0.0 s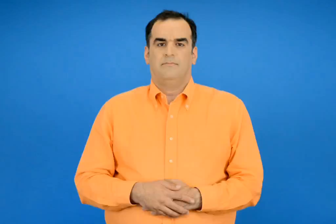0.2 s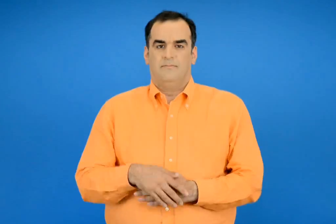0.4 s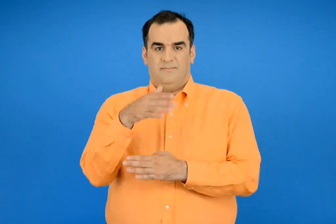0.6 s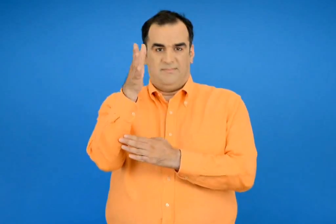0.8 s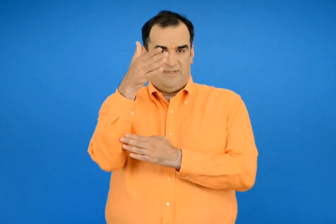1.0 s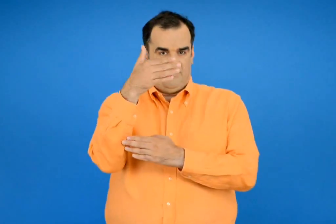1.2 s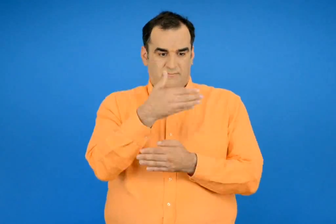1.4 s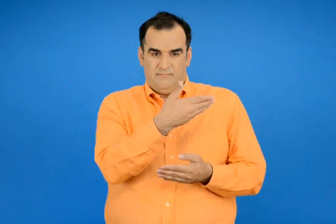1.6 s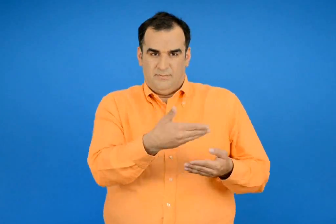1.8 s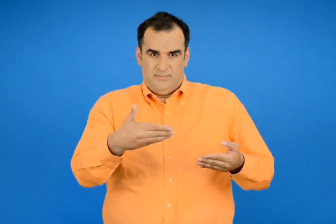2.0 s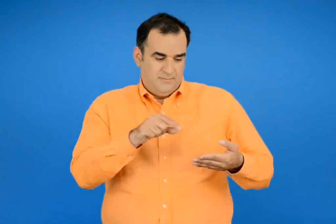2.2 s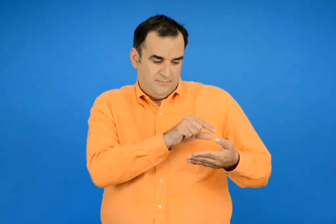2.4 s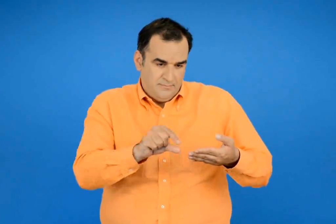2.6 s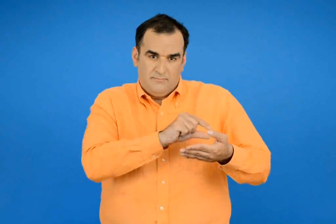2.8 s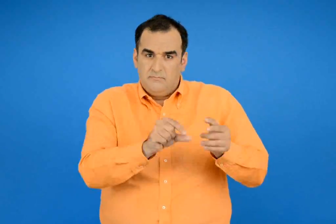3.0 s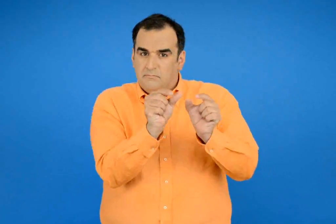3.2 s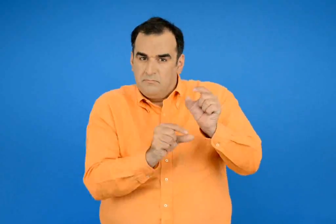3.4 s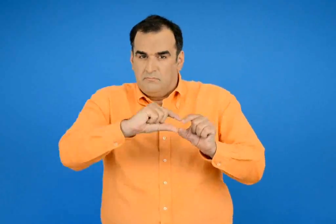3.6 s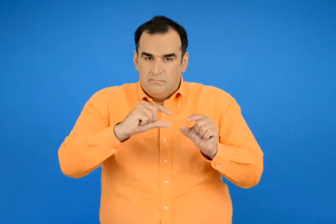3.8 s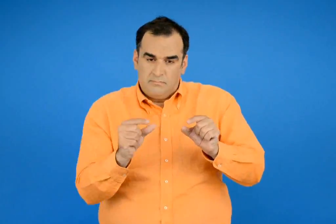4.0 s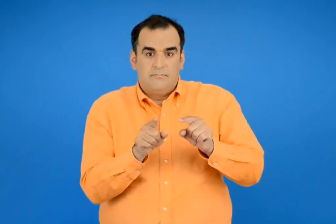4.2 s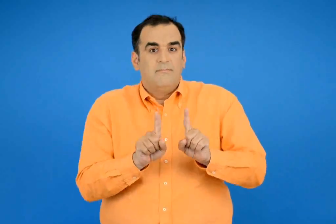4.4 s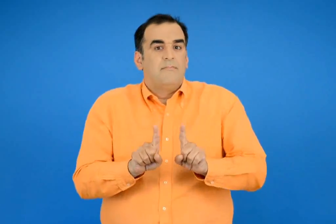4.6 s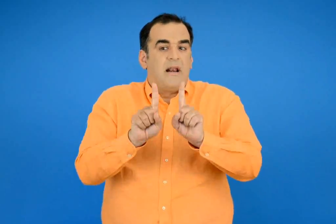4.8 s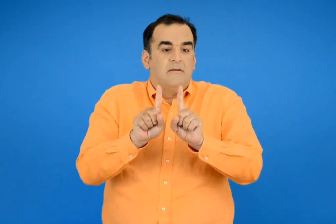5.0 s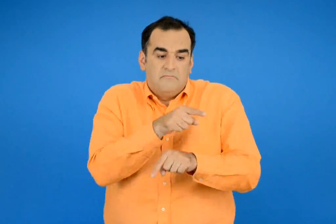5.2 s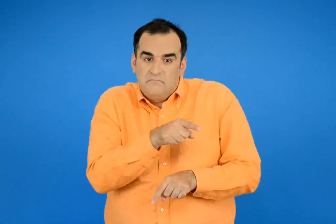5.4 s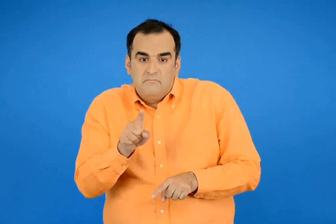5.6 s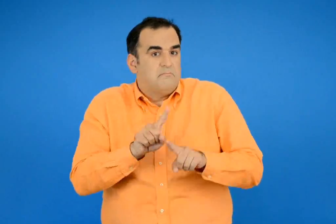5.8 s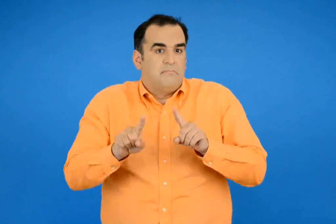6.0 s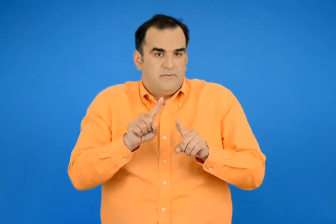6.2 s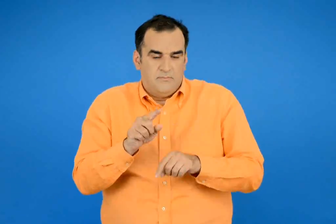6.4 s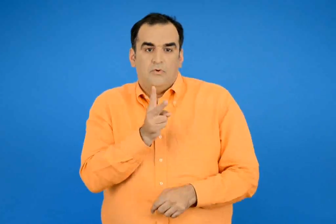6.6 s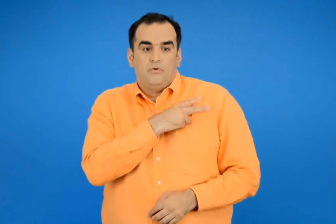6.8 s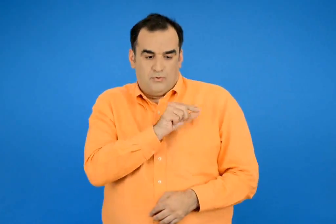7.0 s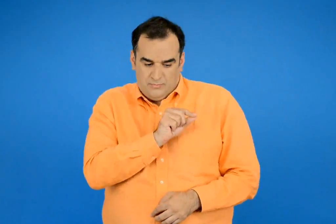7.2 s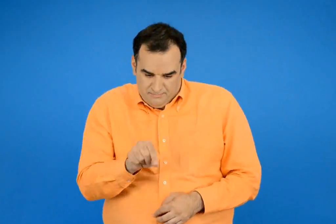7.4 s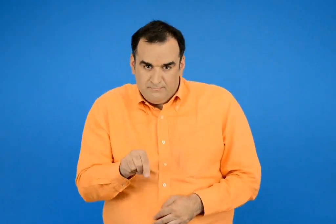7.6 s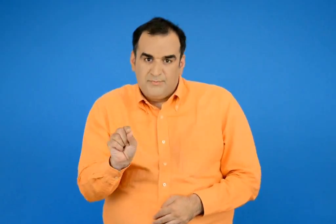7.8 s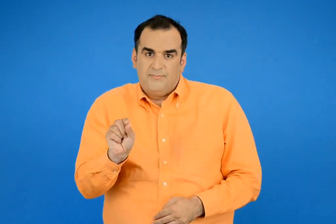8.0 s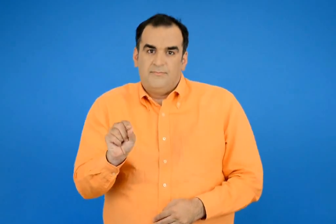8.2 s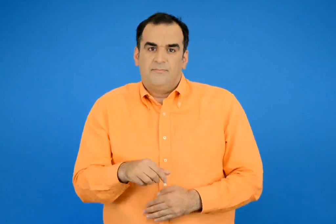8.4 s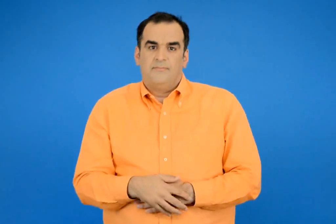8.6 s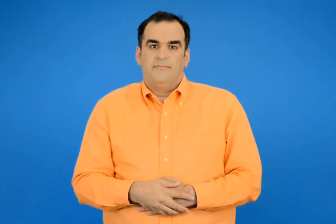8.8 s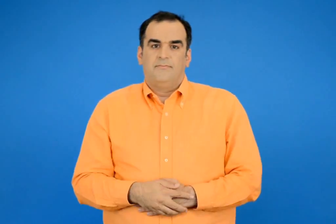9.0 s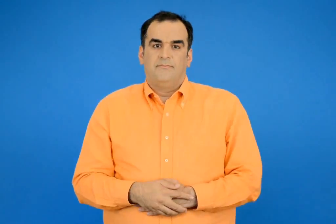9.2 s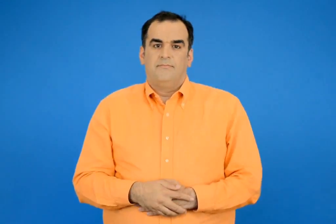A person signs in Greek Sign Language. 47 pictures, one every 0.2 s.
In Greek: σε ποιές σημαίες υπάρχουν παράλληλες λουρίδες ; βάζω √ στο σωστό
